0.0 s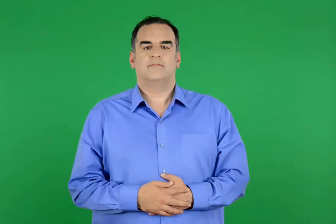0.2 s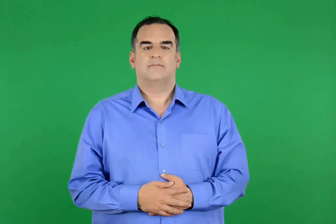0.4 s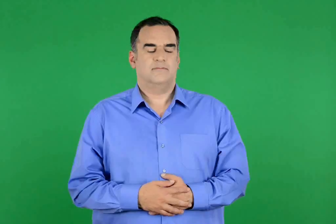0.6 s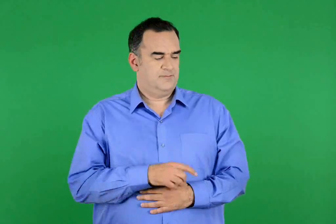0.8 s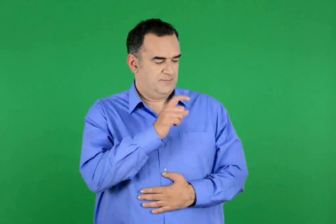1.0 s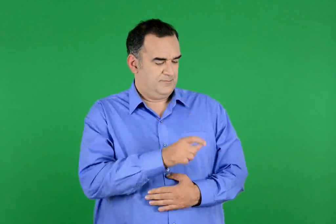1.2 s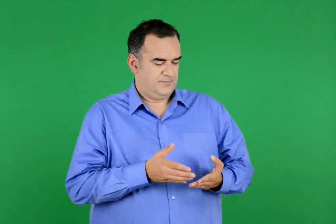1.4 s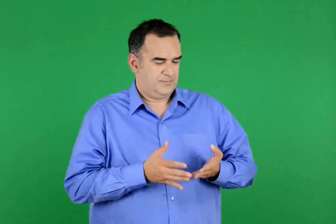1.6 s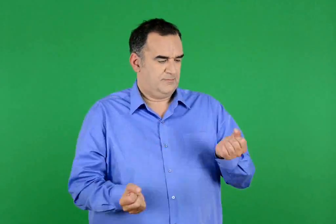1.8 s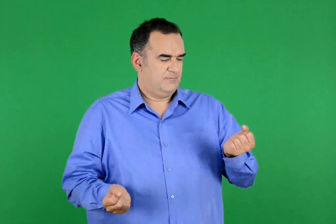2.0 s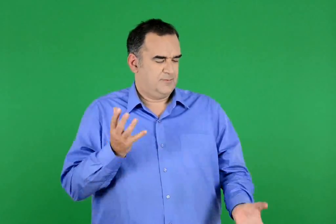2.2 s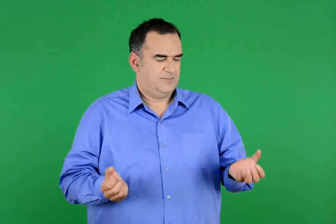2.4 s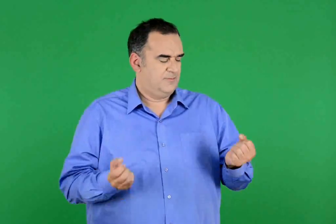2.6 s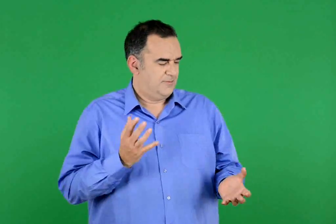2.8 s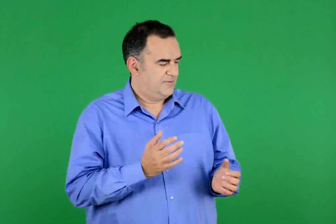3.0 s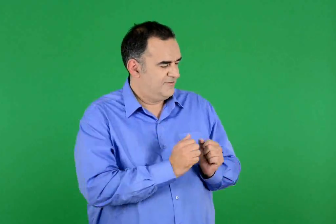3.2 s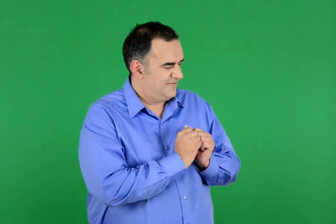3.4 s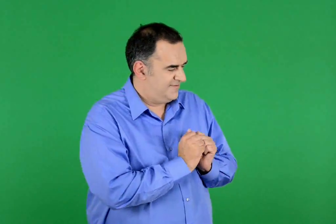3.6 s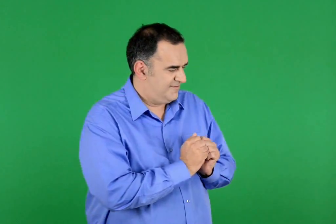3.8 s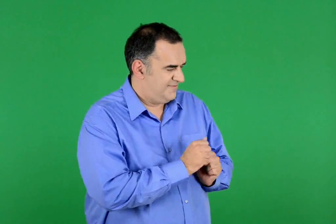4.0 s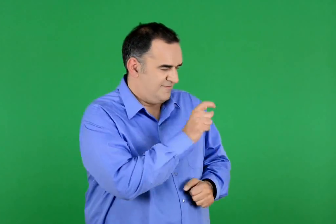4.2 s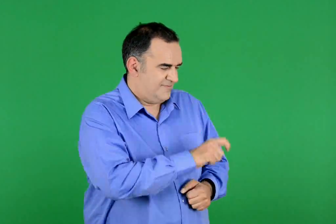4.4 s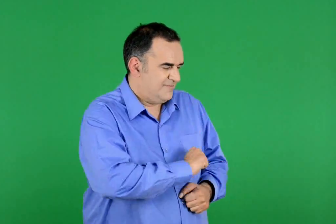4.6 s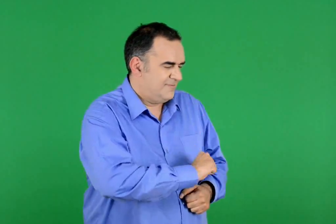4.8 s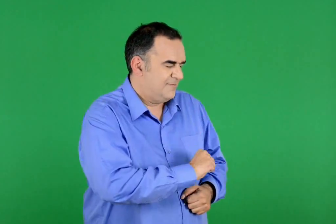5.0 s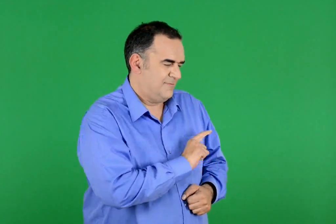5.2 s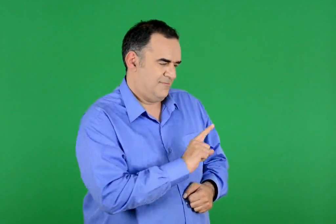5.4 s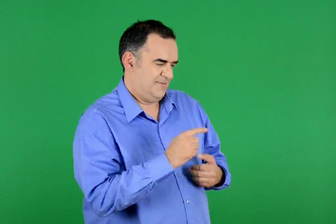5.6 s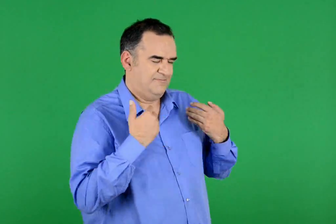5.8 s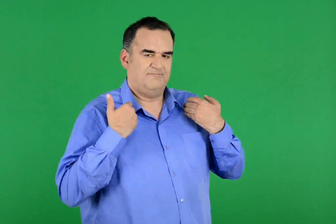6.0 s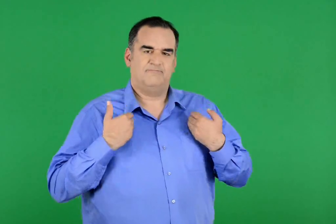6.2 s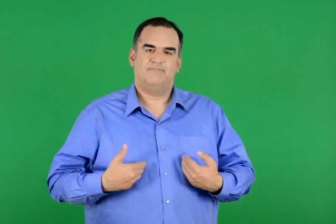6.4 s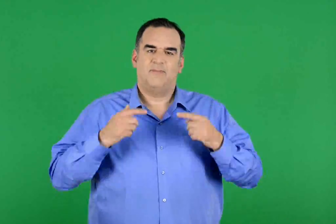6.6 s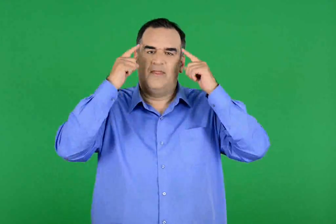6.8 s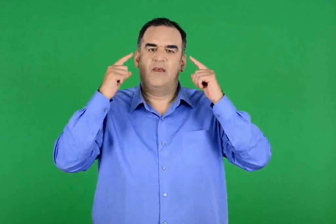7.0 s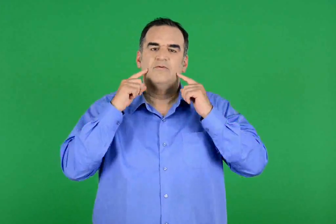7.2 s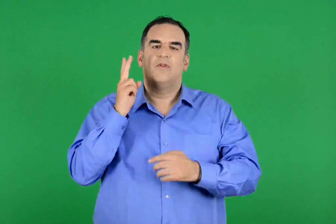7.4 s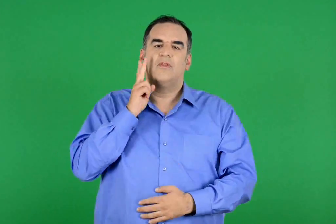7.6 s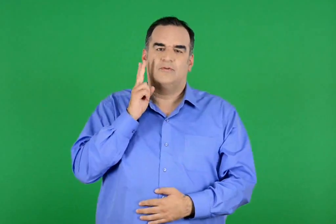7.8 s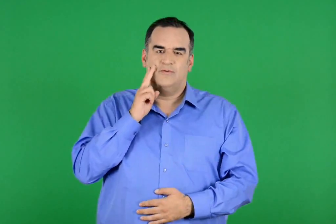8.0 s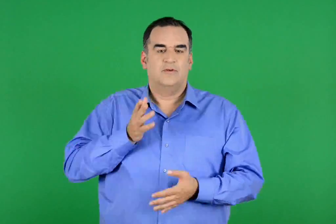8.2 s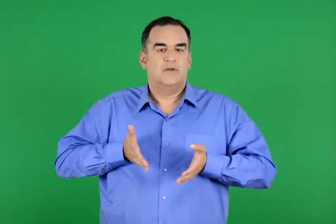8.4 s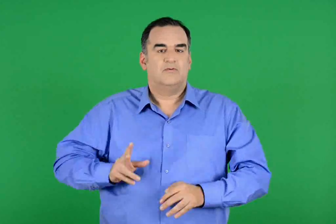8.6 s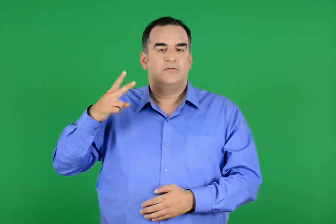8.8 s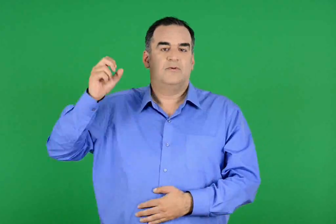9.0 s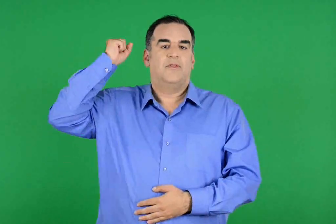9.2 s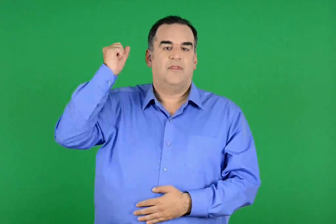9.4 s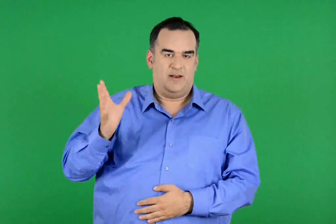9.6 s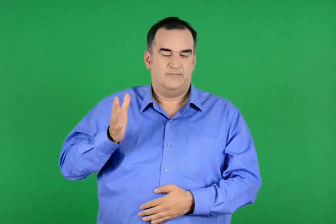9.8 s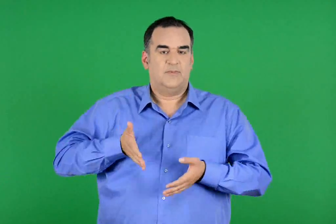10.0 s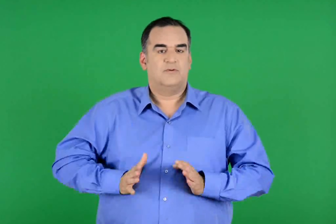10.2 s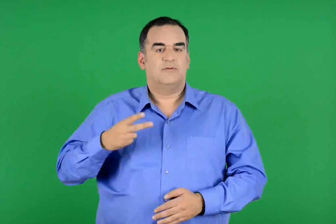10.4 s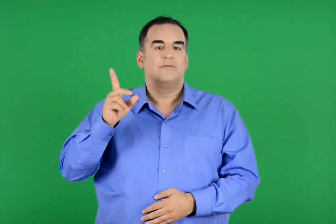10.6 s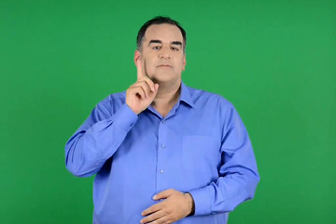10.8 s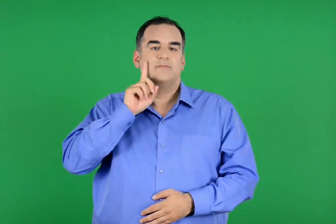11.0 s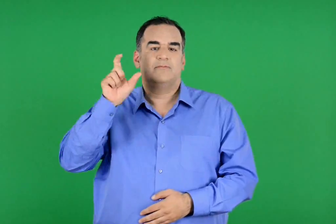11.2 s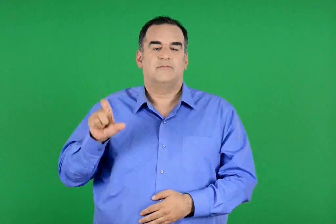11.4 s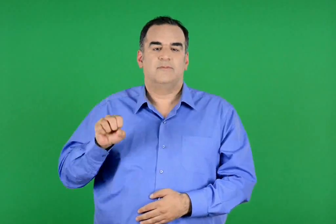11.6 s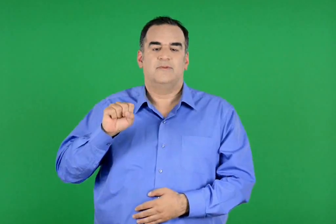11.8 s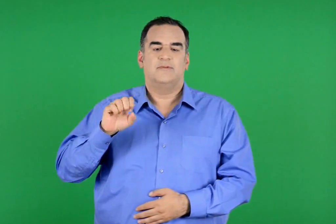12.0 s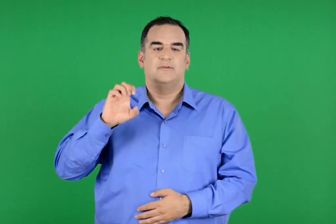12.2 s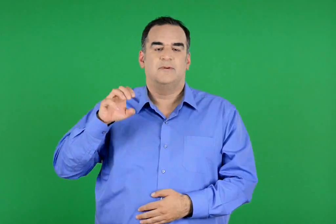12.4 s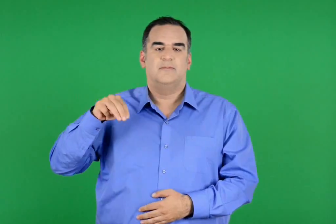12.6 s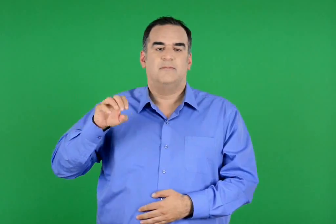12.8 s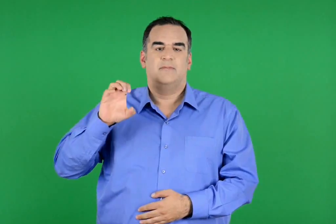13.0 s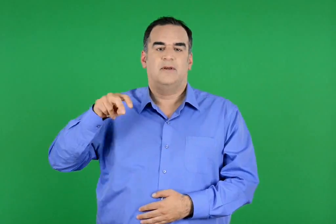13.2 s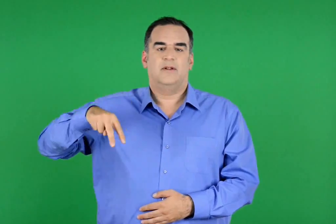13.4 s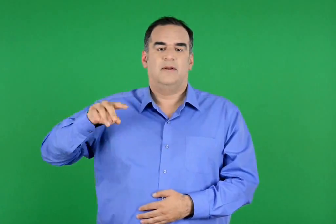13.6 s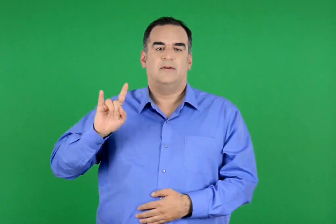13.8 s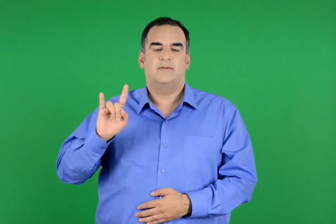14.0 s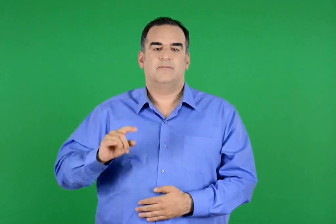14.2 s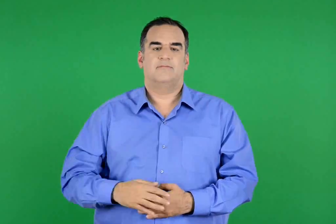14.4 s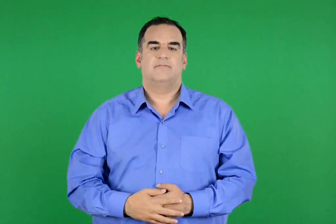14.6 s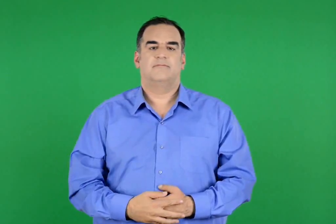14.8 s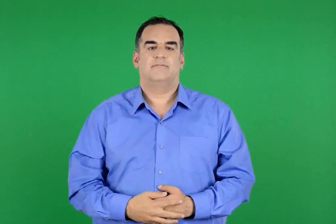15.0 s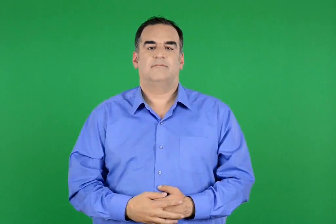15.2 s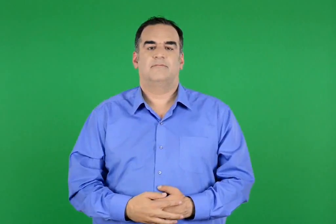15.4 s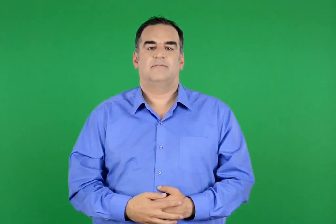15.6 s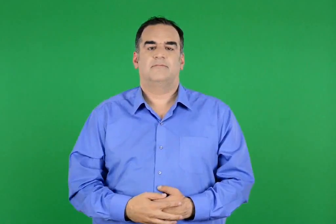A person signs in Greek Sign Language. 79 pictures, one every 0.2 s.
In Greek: μη φοβάσαι , καλέ µου τιμονιέρη. είμαι ο θεός διόνυσος , ο γιος του δία και της σεμέλης
